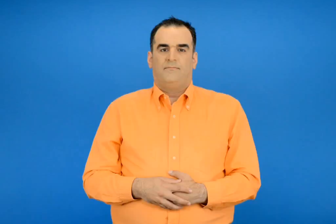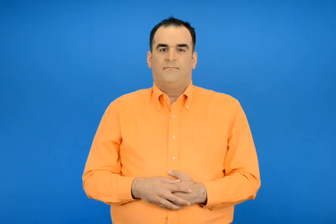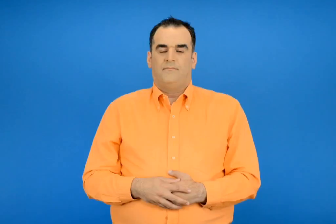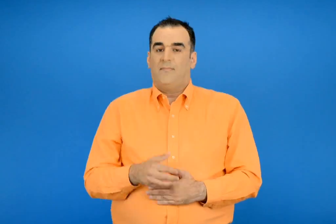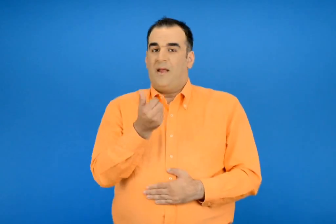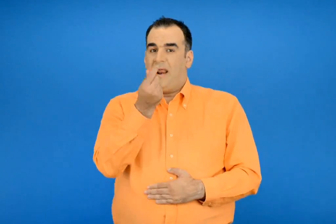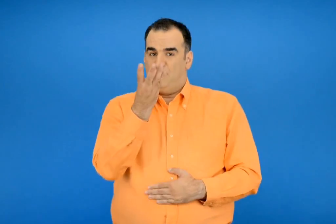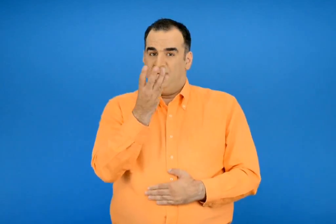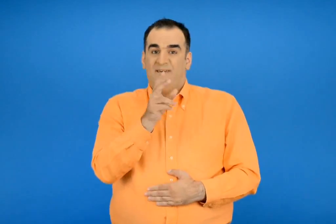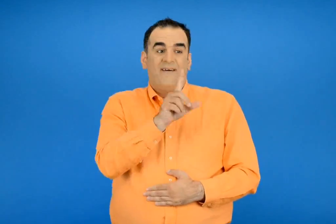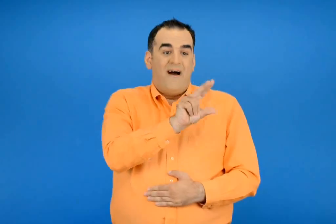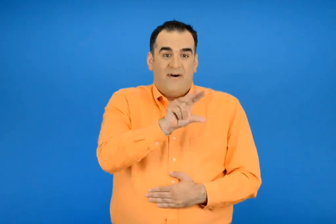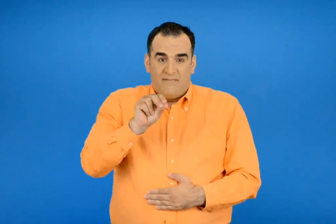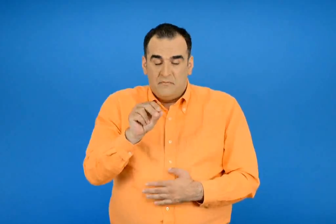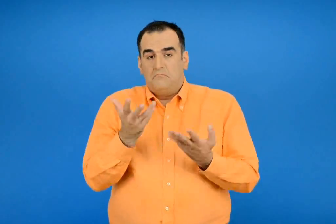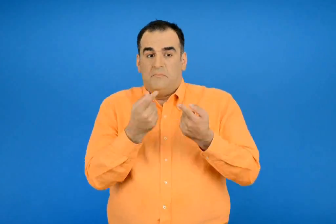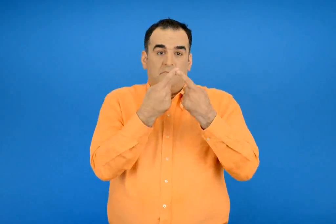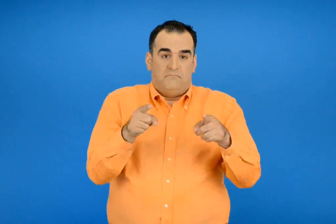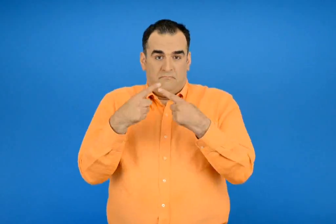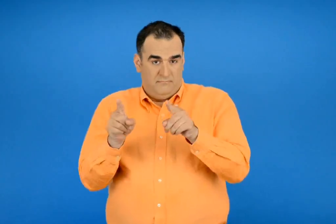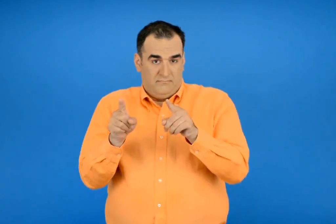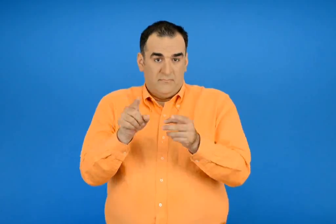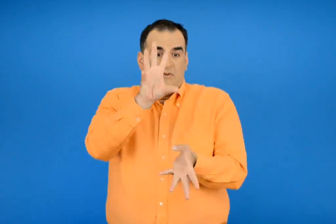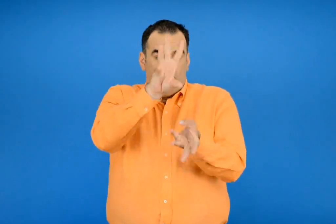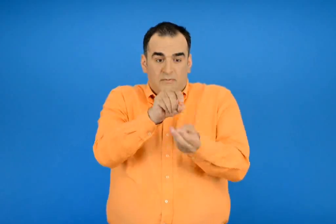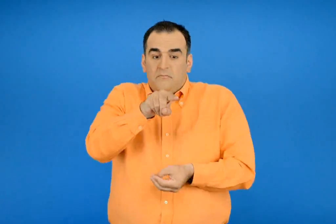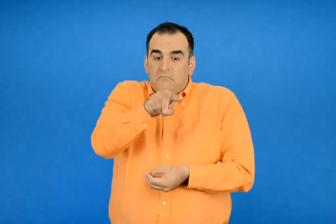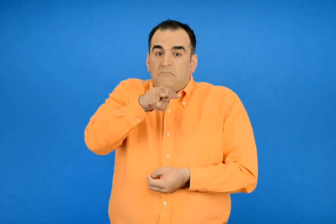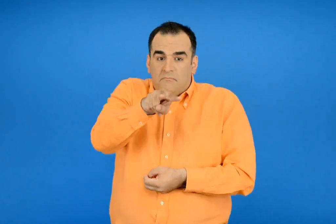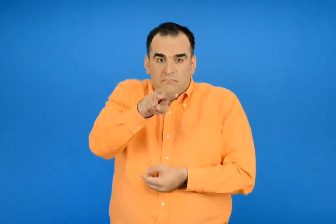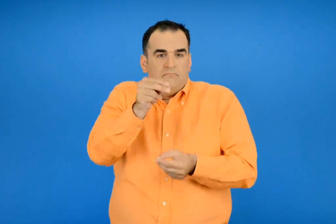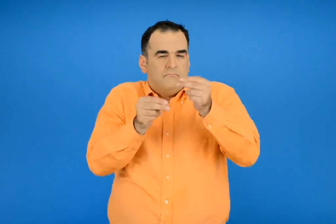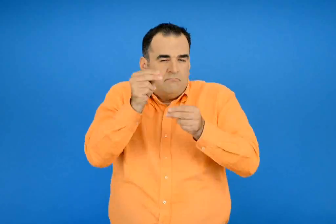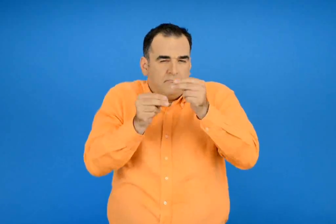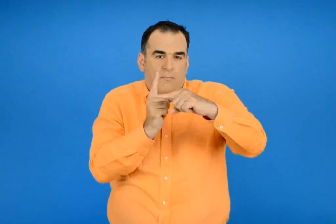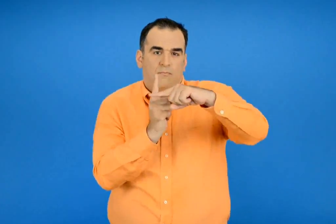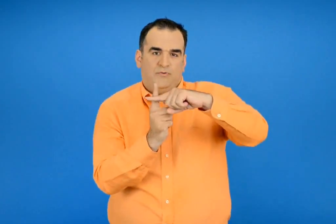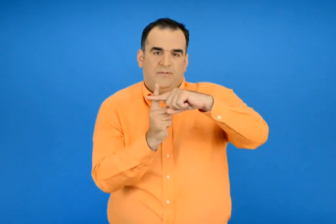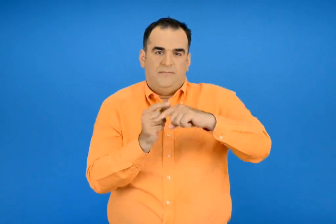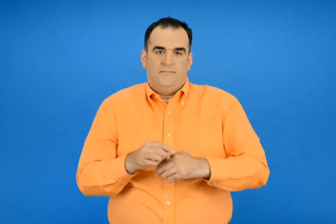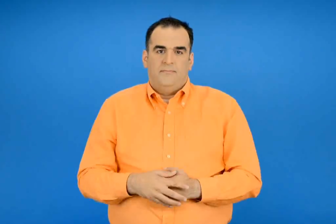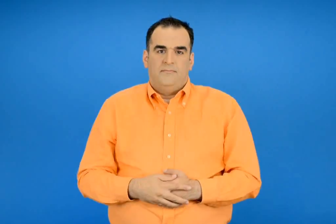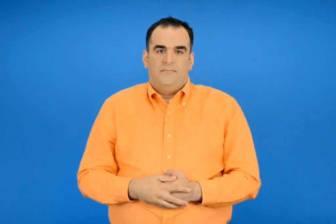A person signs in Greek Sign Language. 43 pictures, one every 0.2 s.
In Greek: φτιάχνω διψήφιους αριθμούς με πρόσθεση ίδιων η διαφορετικών αριθμών
